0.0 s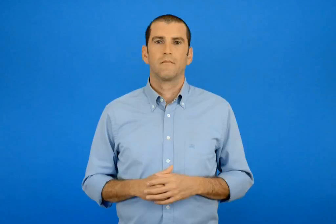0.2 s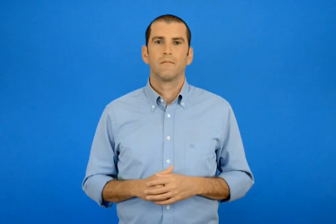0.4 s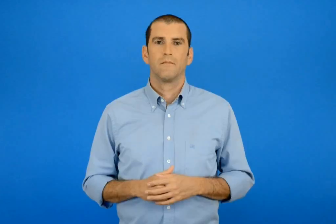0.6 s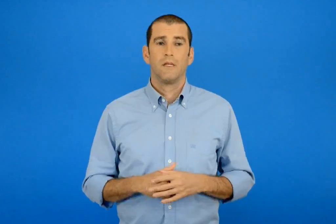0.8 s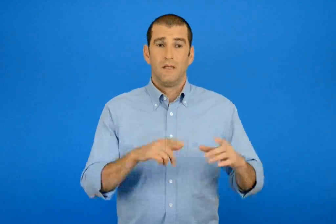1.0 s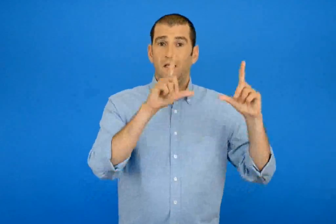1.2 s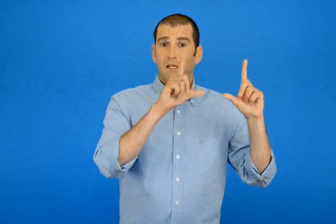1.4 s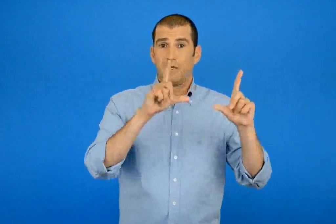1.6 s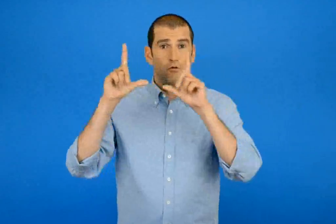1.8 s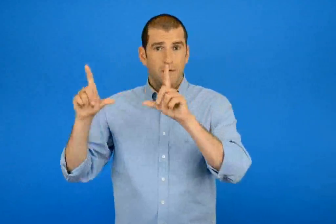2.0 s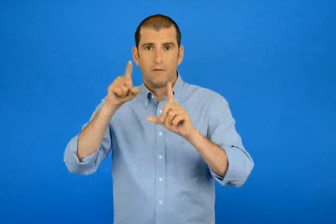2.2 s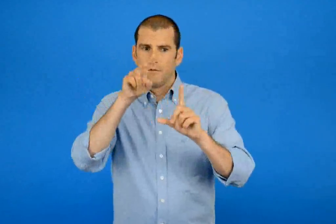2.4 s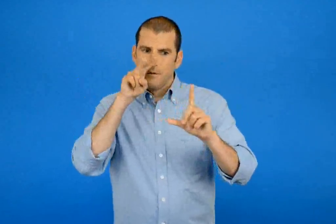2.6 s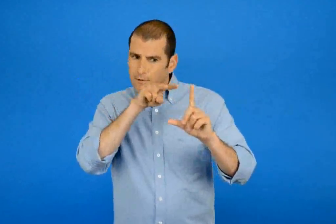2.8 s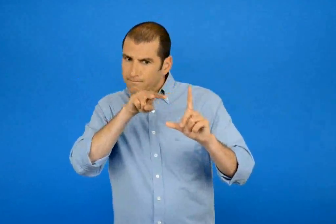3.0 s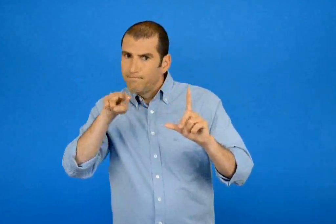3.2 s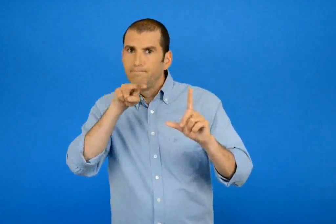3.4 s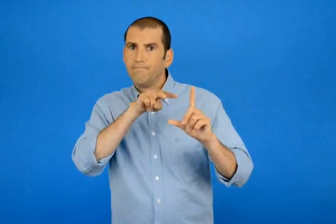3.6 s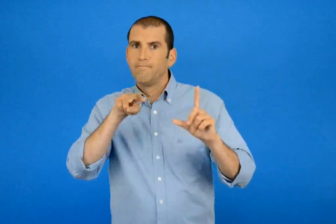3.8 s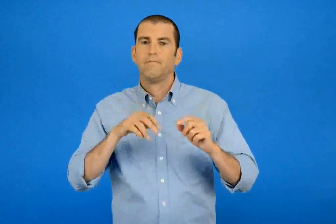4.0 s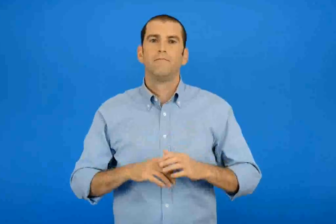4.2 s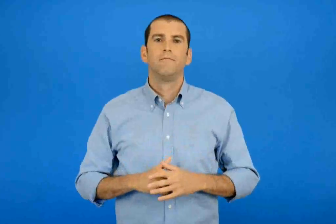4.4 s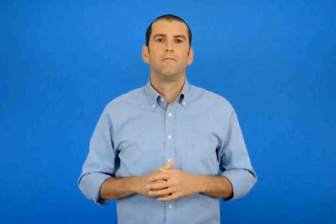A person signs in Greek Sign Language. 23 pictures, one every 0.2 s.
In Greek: παρατήρησε τις εικόνες
